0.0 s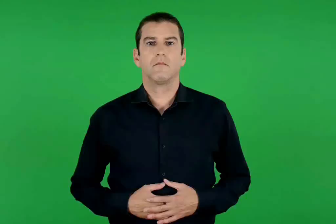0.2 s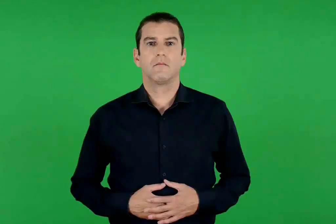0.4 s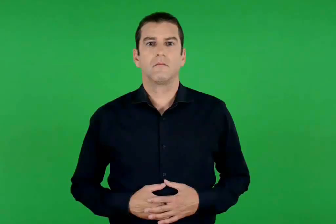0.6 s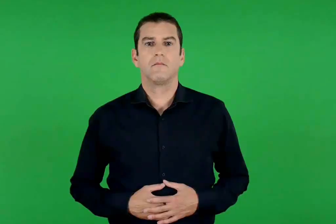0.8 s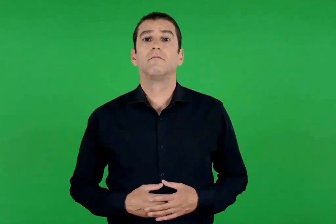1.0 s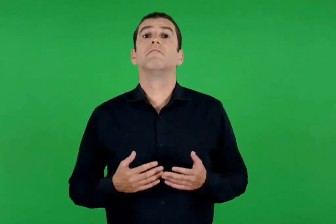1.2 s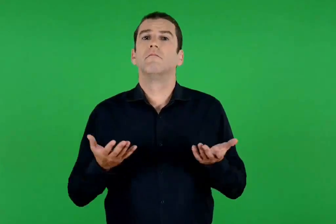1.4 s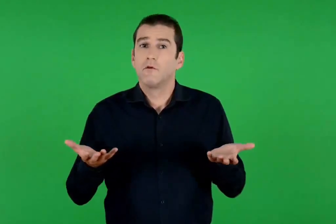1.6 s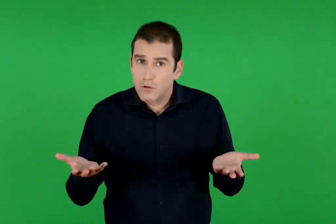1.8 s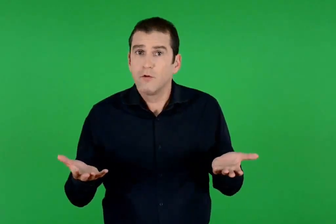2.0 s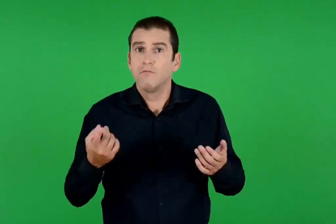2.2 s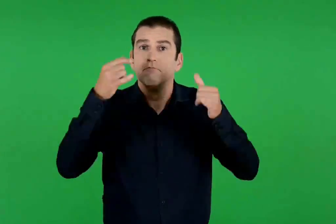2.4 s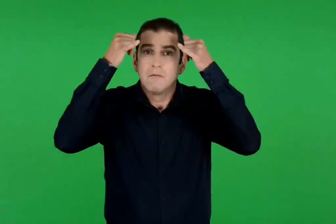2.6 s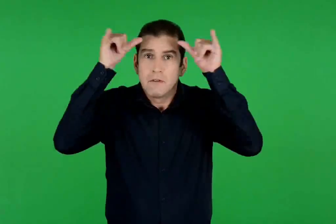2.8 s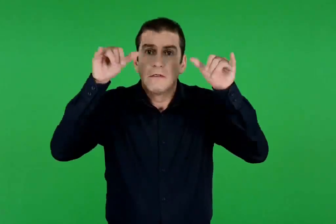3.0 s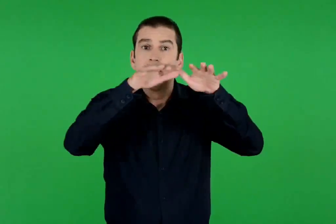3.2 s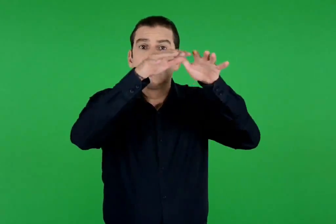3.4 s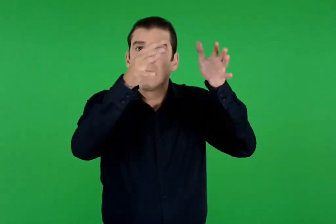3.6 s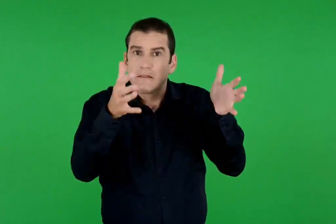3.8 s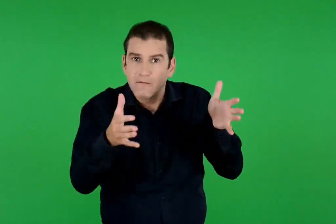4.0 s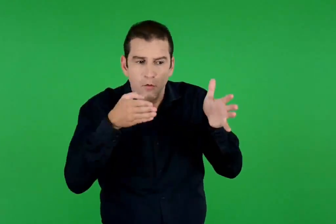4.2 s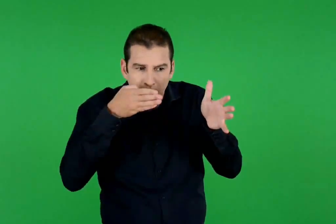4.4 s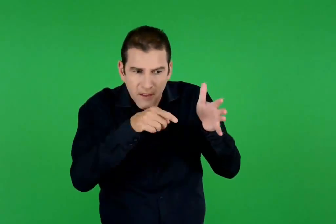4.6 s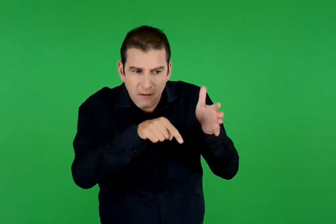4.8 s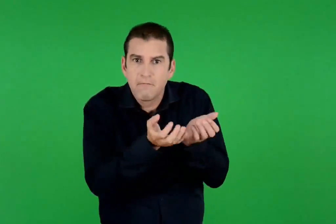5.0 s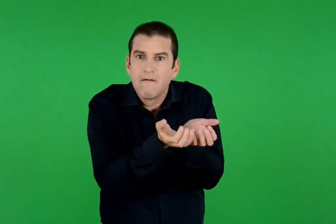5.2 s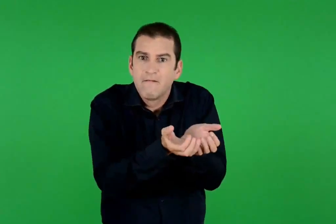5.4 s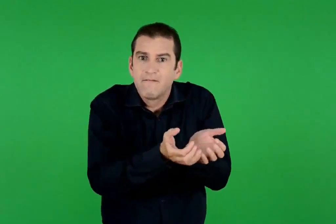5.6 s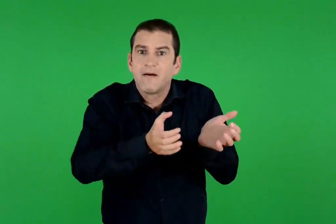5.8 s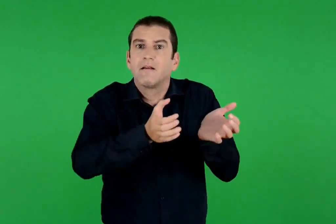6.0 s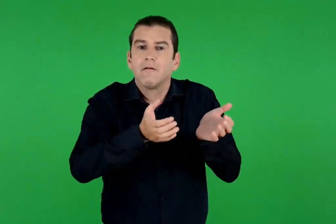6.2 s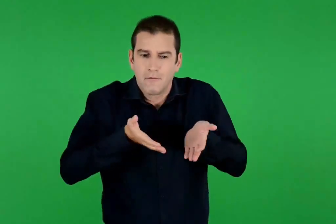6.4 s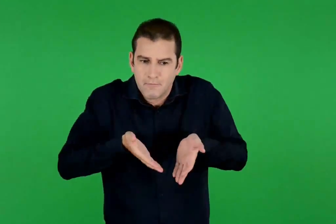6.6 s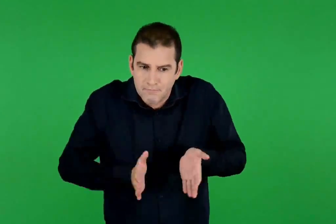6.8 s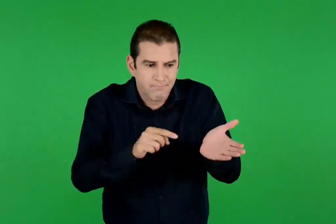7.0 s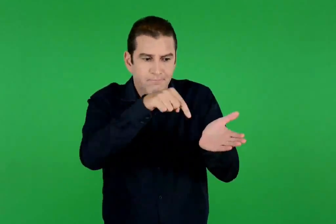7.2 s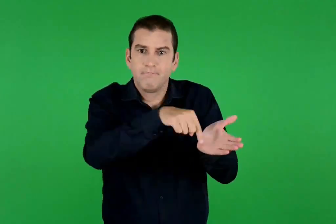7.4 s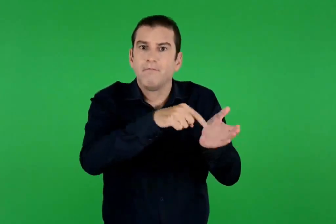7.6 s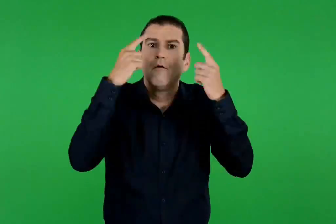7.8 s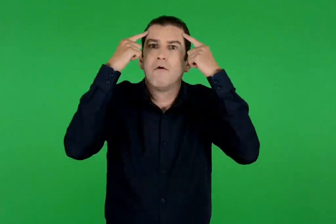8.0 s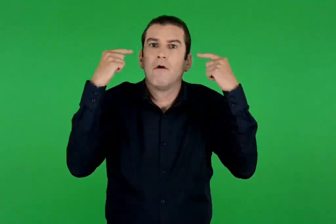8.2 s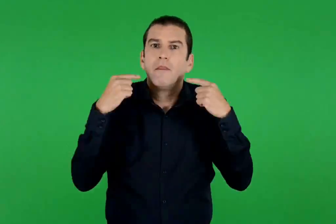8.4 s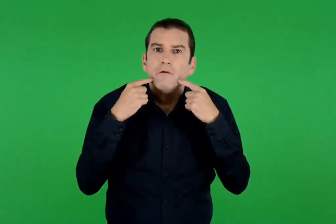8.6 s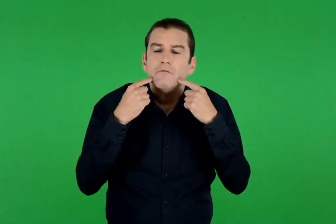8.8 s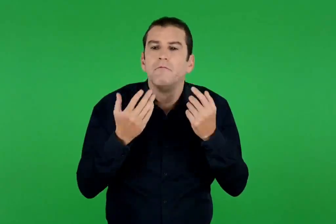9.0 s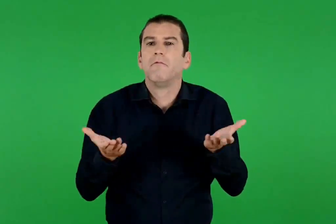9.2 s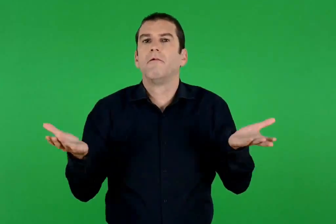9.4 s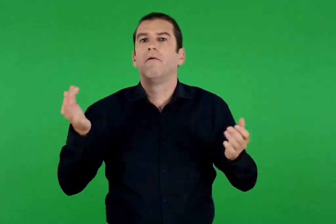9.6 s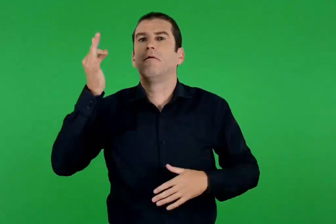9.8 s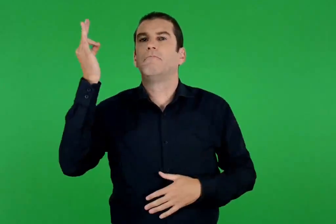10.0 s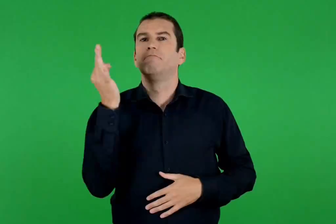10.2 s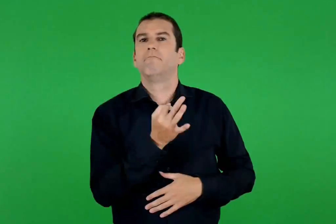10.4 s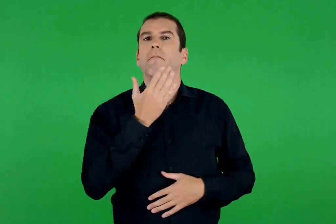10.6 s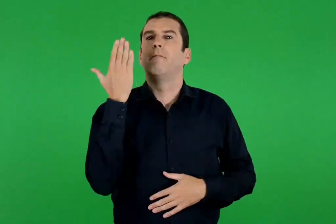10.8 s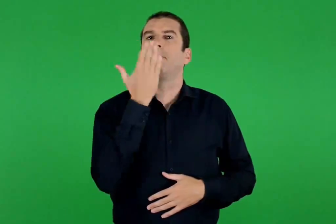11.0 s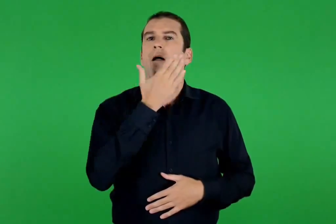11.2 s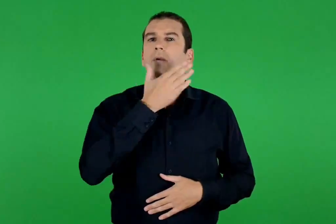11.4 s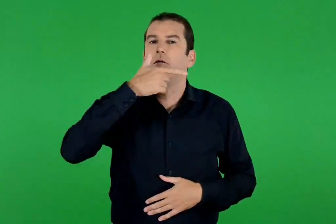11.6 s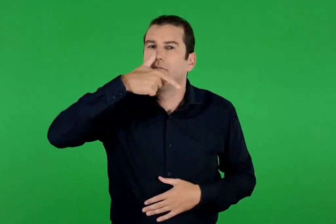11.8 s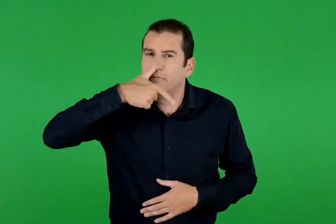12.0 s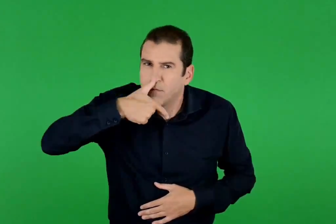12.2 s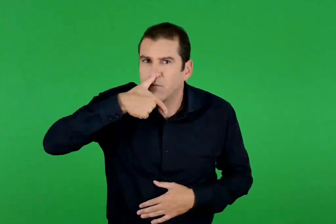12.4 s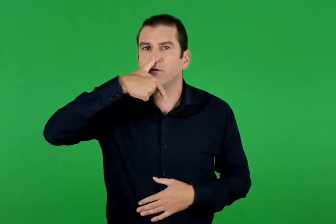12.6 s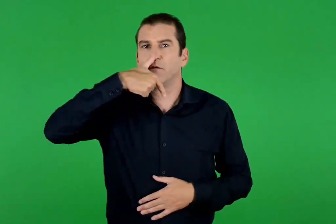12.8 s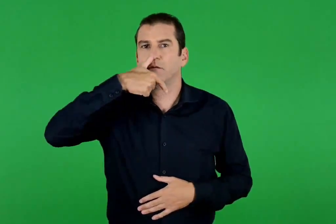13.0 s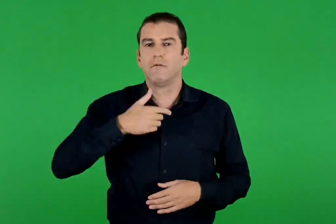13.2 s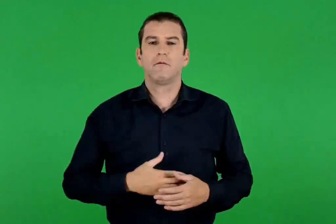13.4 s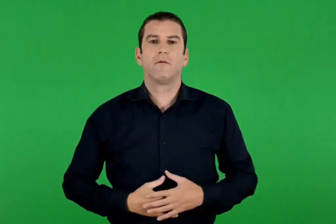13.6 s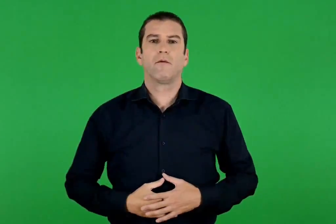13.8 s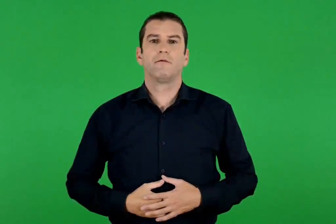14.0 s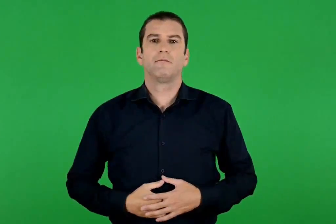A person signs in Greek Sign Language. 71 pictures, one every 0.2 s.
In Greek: κι όμως μέσα σε μια φάτνη , έναν στάβλο , γεννιέται ο θεός. τι υπέροχο μάθημα ταπείνωσης
